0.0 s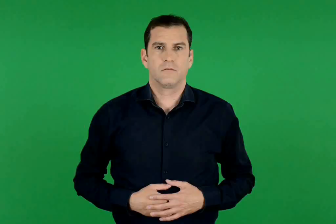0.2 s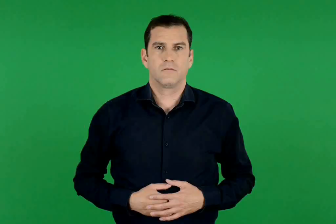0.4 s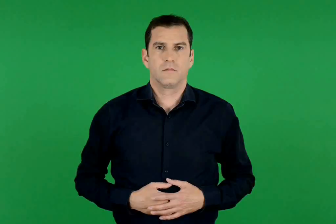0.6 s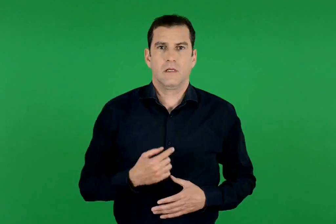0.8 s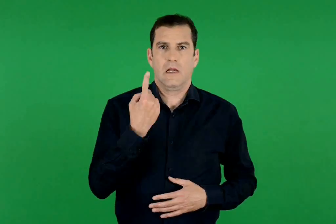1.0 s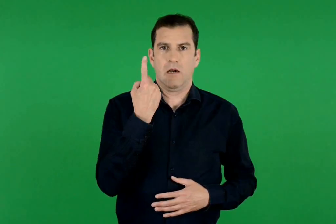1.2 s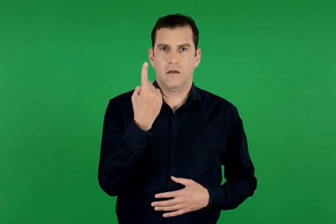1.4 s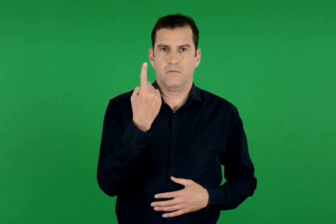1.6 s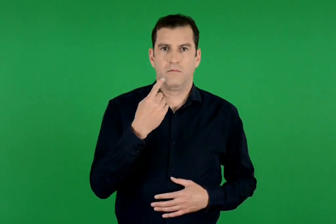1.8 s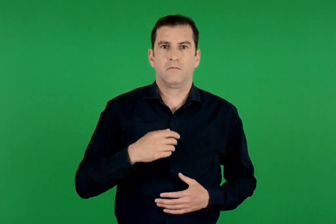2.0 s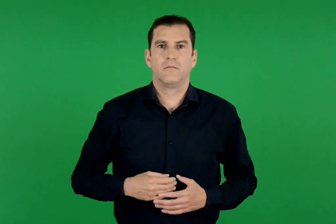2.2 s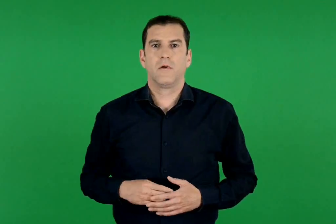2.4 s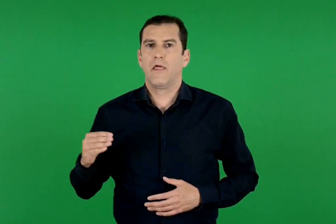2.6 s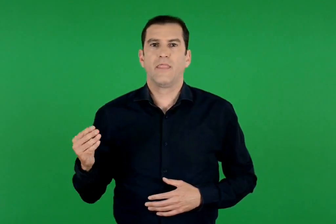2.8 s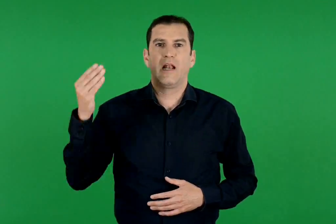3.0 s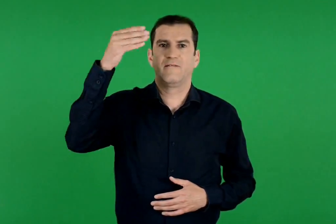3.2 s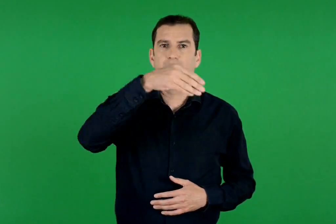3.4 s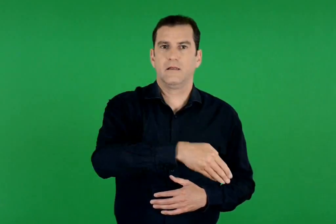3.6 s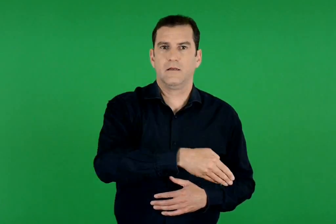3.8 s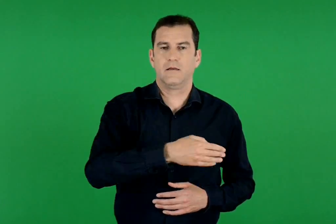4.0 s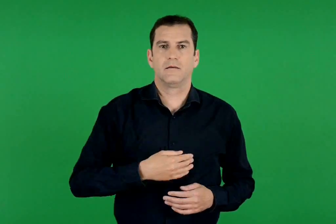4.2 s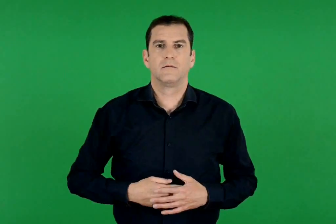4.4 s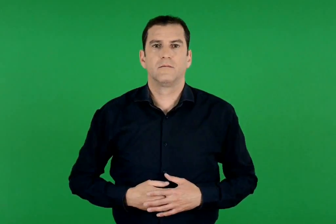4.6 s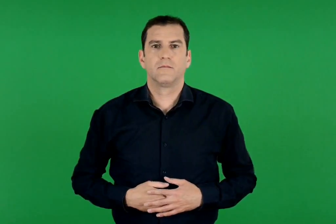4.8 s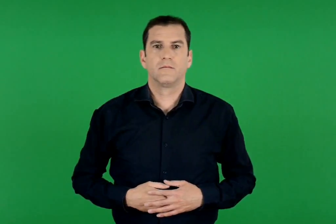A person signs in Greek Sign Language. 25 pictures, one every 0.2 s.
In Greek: 1. δελφίνι
